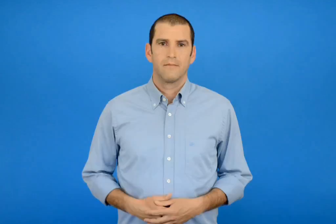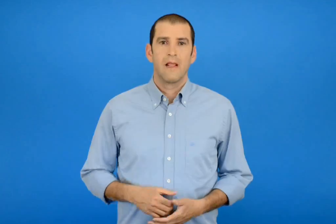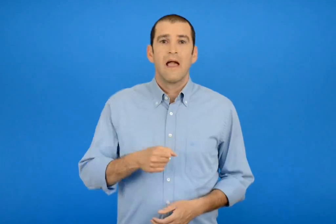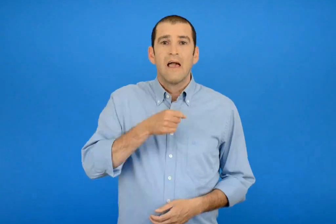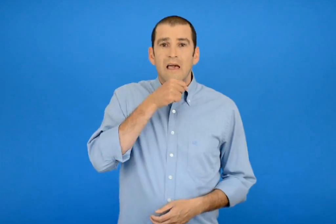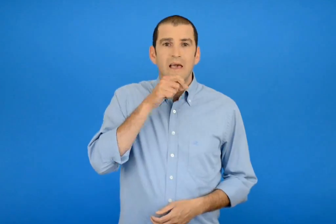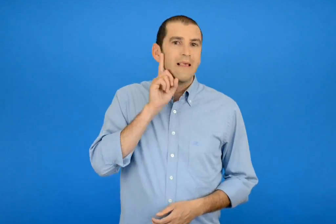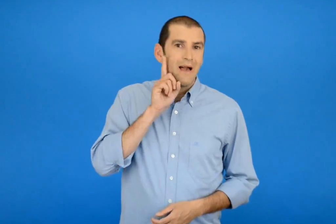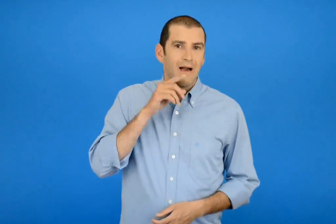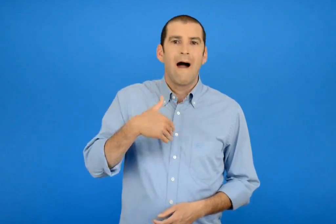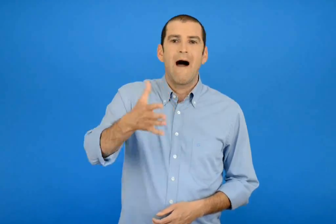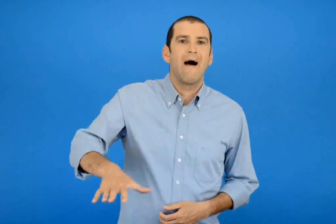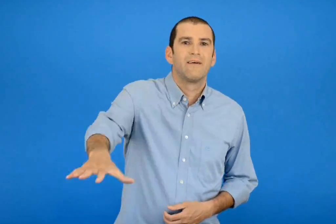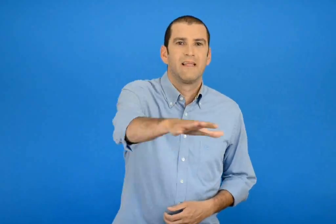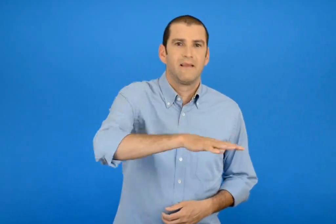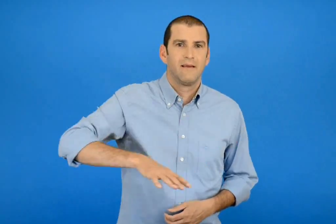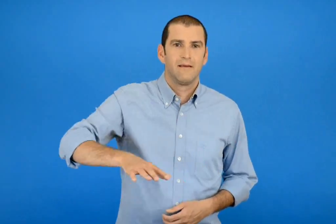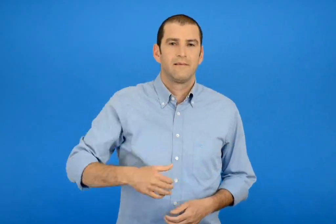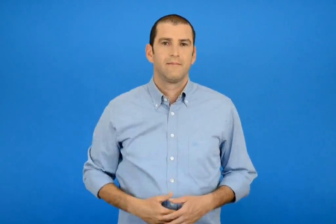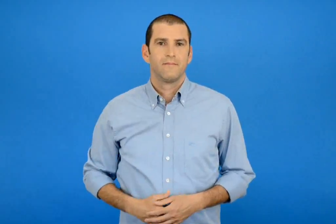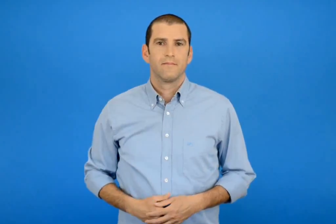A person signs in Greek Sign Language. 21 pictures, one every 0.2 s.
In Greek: στην αυλή της γιαγιάς
